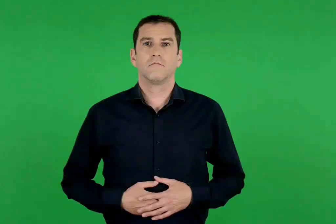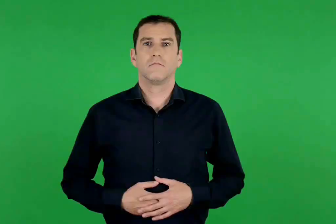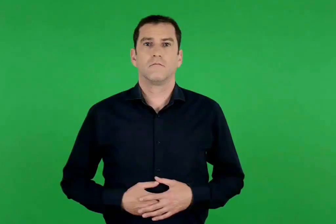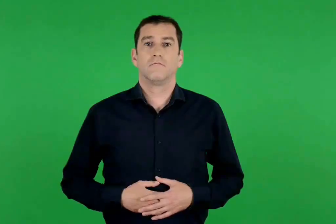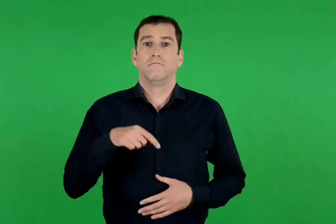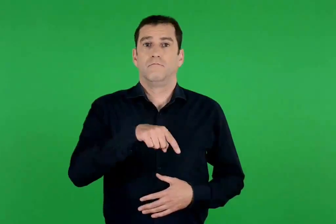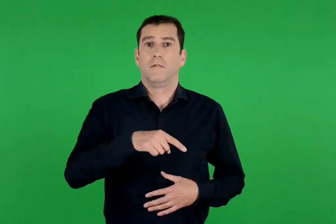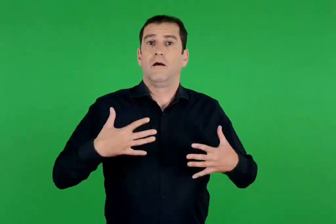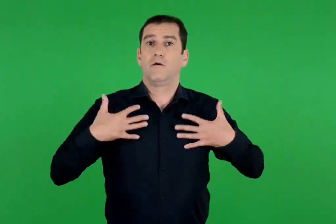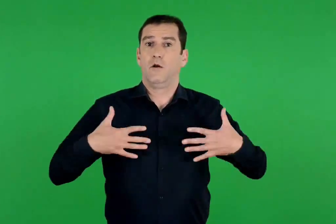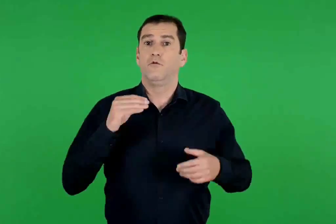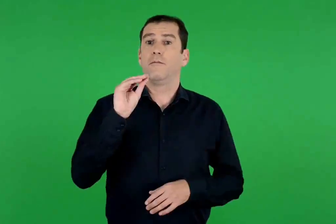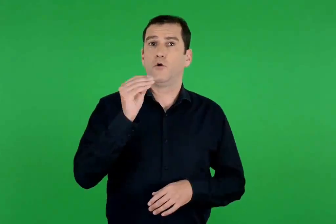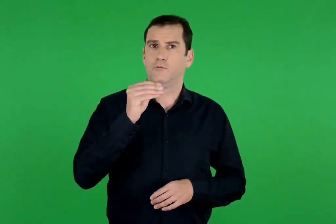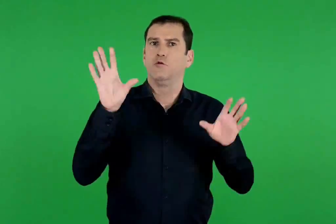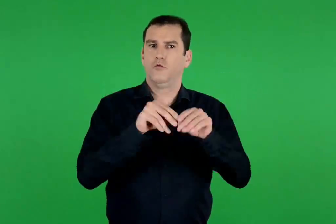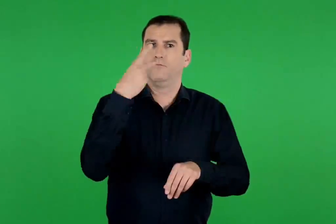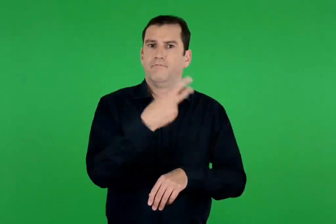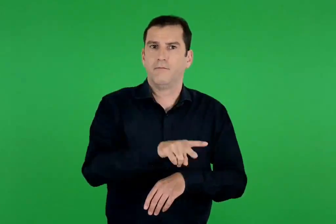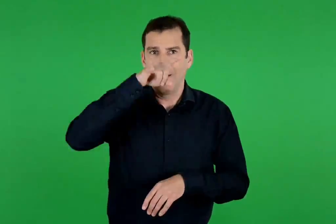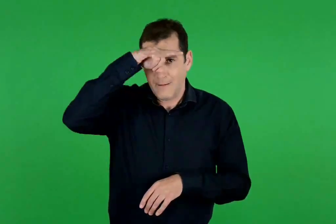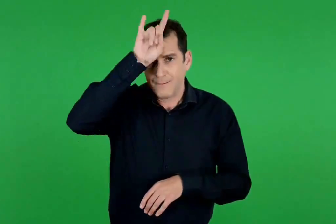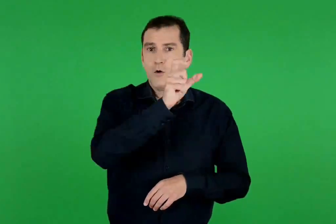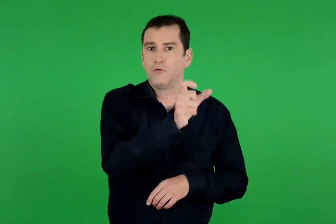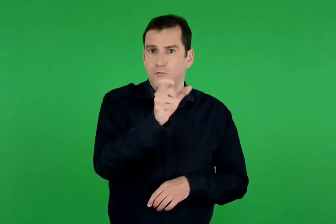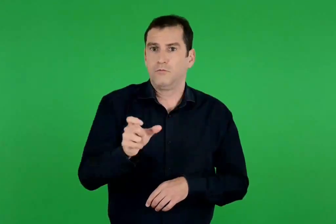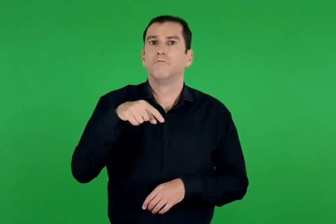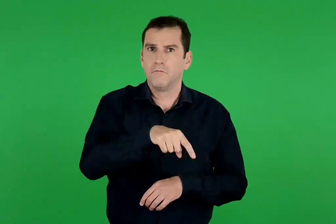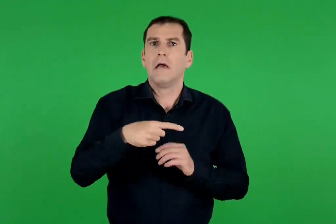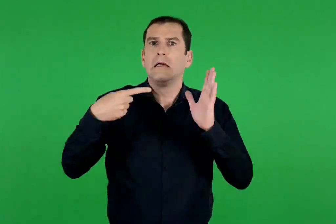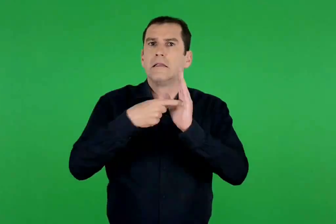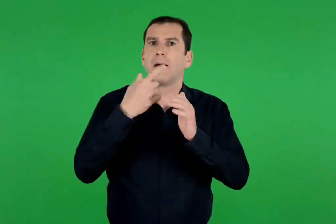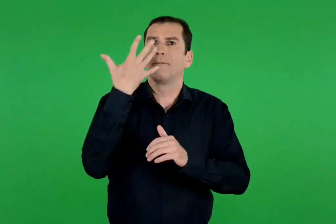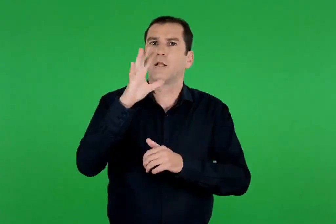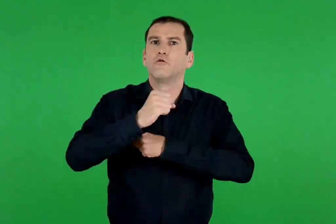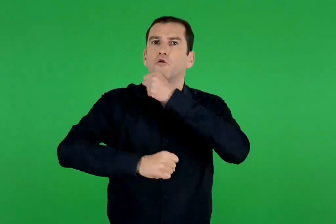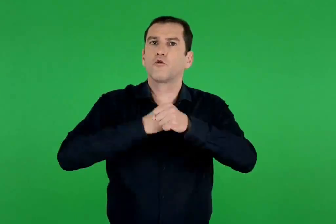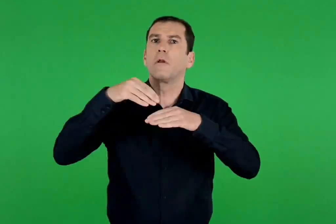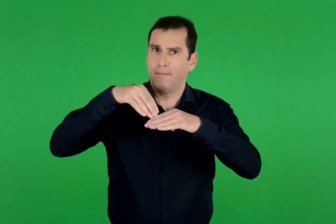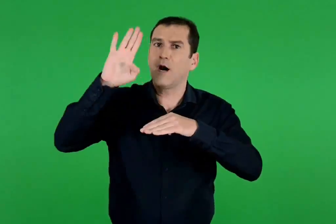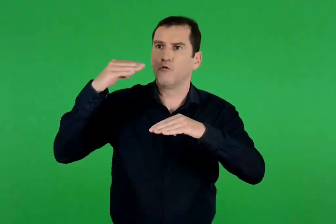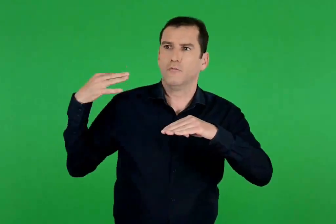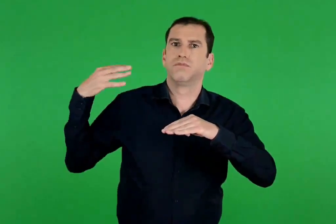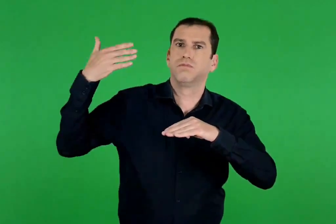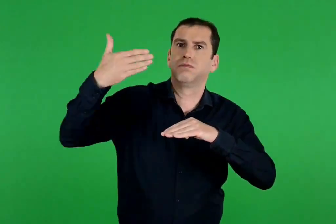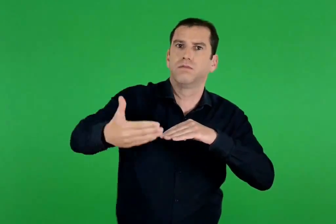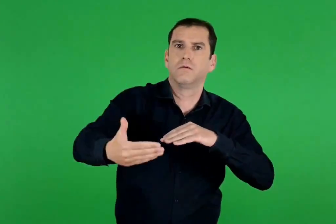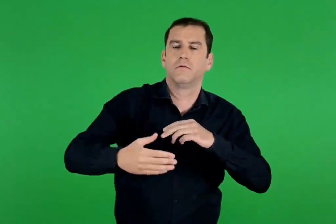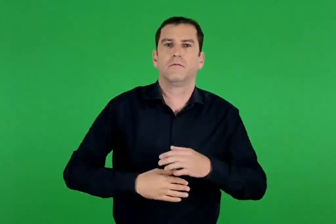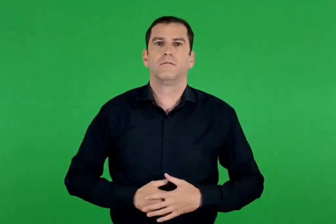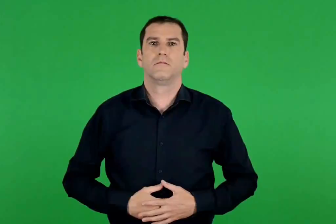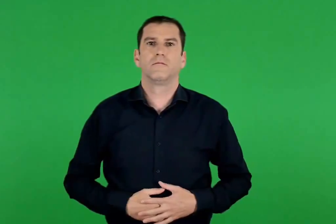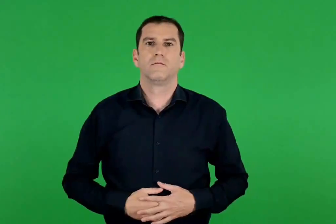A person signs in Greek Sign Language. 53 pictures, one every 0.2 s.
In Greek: ο χαρούμενος πολιτισμός των μινωιτών κράτησε πάνω από 1.500 χρόνια
